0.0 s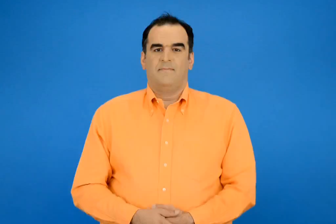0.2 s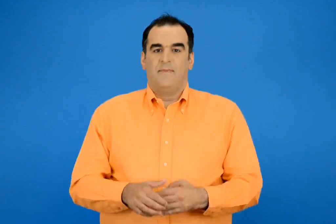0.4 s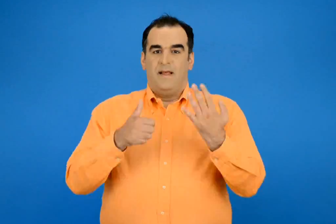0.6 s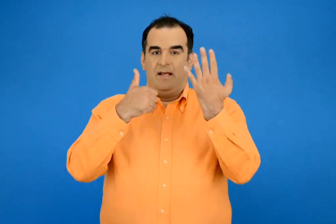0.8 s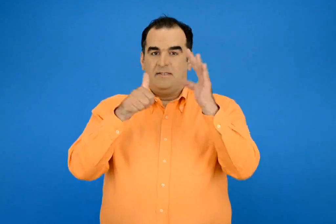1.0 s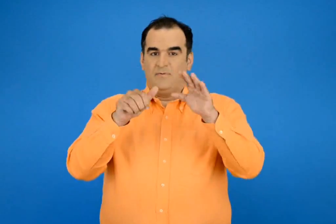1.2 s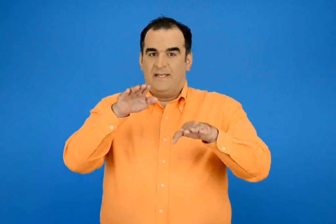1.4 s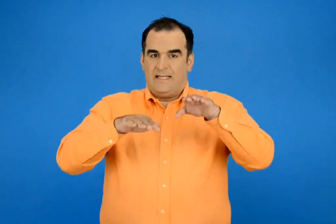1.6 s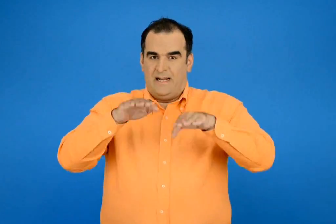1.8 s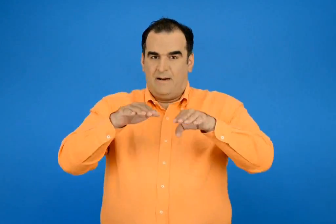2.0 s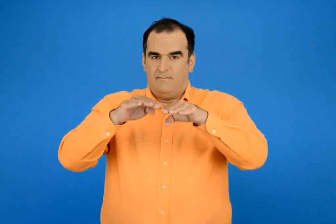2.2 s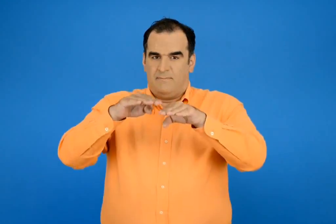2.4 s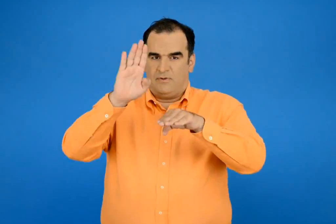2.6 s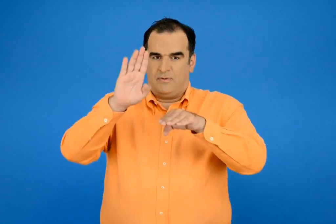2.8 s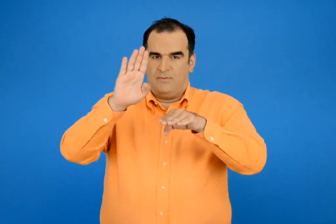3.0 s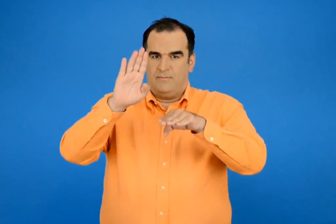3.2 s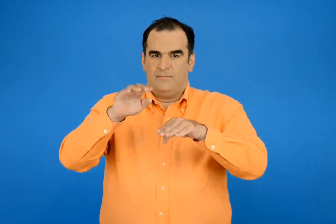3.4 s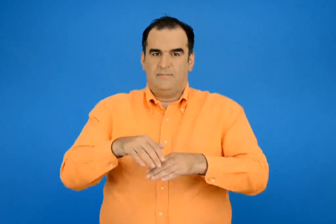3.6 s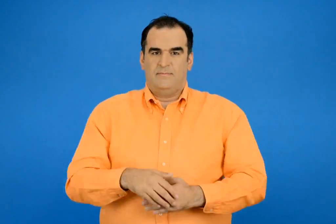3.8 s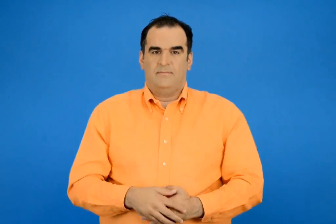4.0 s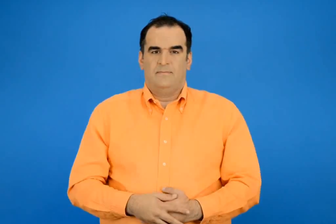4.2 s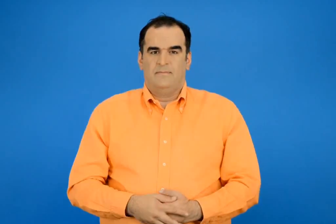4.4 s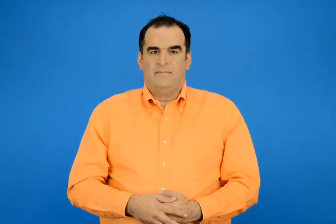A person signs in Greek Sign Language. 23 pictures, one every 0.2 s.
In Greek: περισσότερο από 600 κιλά
